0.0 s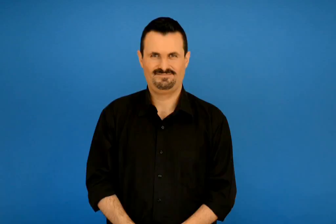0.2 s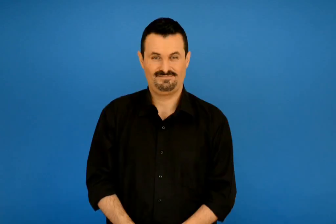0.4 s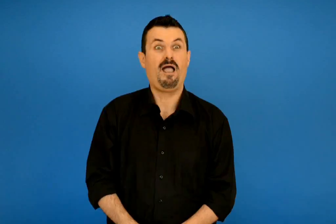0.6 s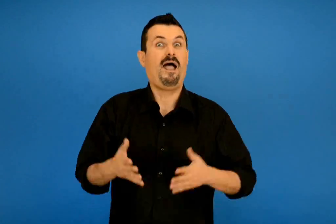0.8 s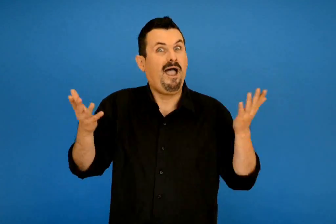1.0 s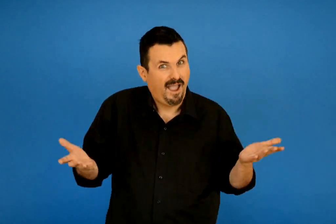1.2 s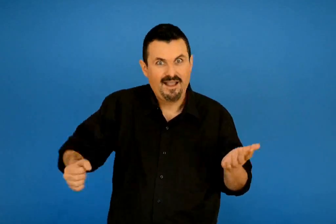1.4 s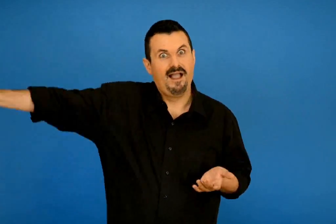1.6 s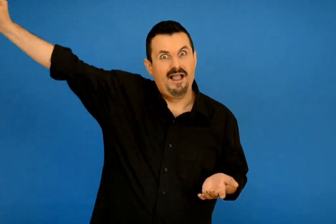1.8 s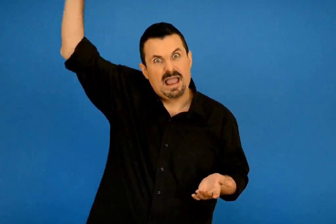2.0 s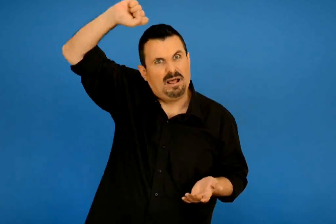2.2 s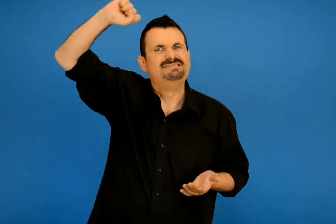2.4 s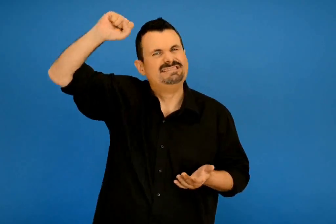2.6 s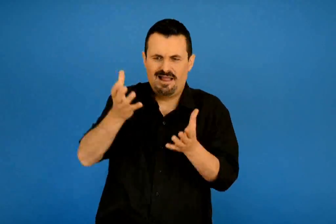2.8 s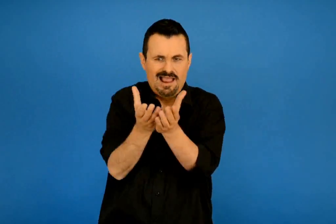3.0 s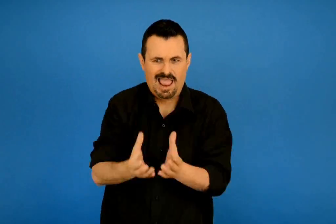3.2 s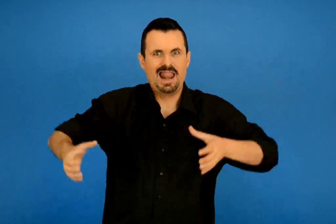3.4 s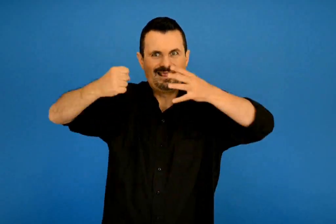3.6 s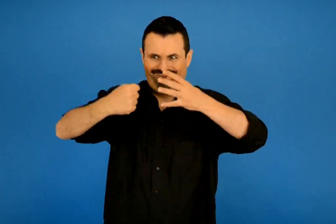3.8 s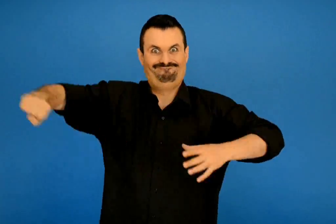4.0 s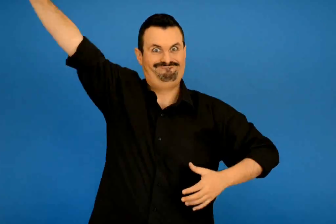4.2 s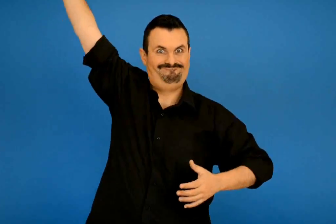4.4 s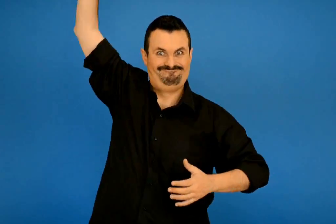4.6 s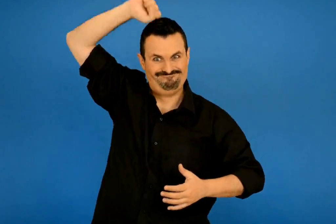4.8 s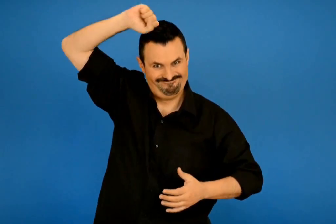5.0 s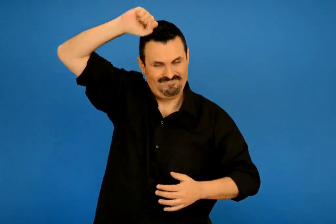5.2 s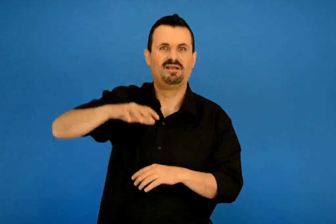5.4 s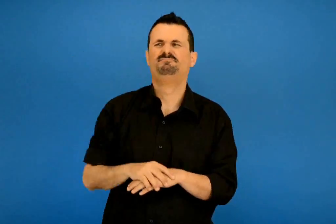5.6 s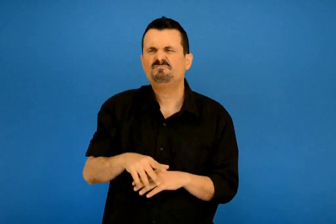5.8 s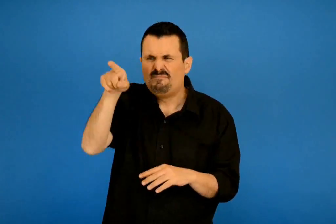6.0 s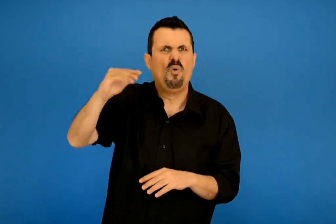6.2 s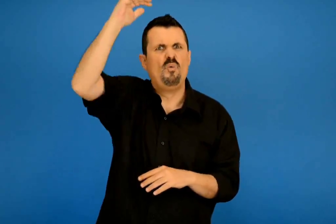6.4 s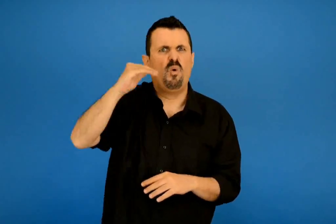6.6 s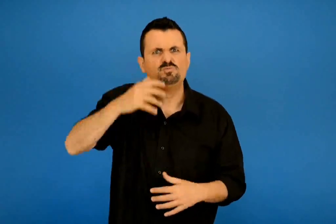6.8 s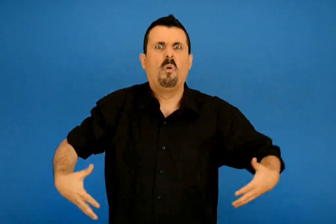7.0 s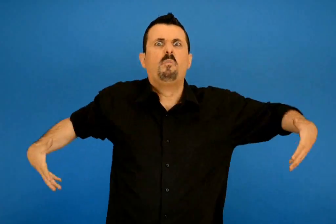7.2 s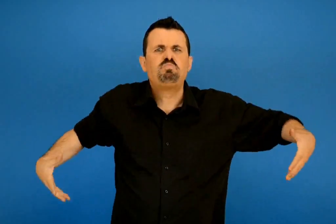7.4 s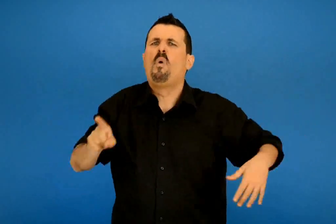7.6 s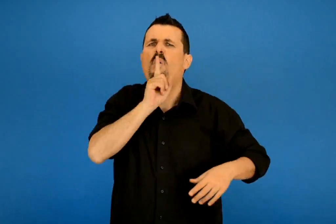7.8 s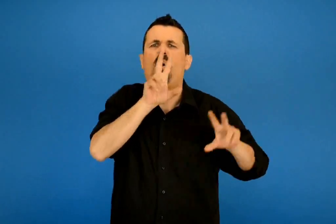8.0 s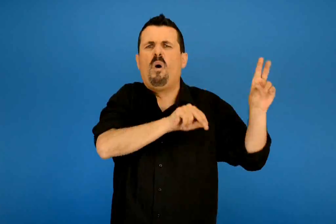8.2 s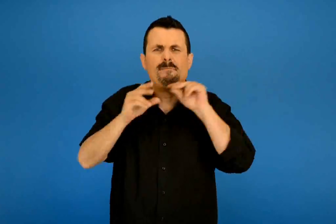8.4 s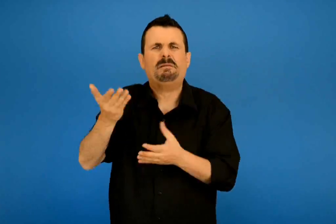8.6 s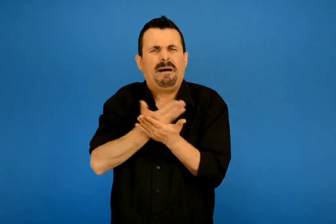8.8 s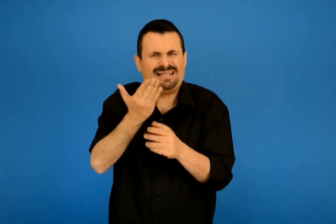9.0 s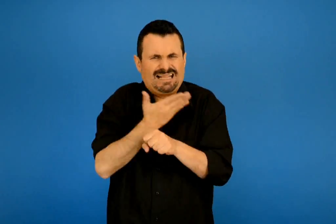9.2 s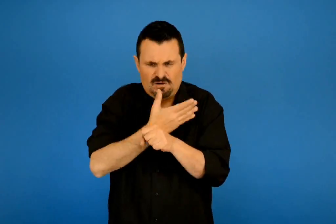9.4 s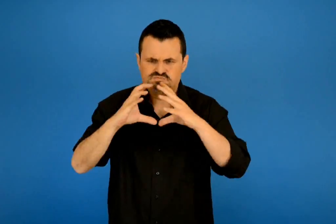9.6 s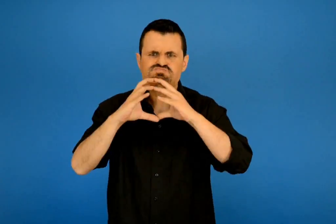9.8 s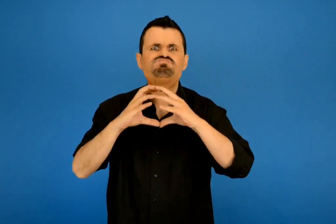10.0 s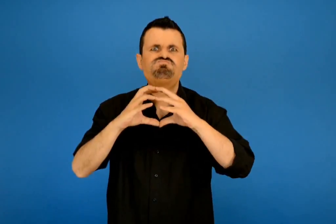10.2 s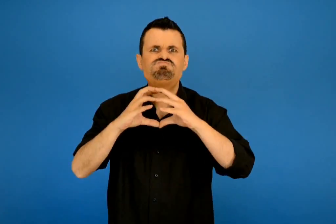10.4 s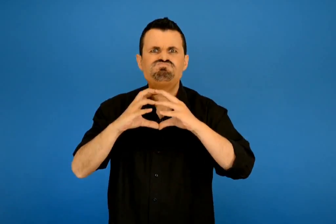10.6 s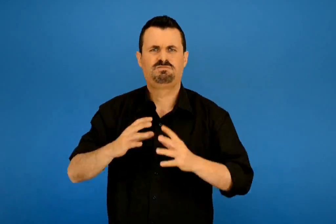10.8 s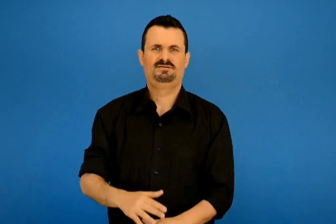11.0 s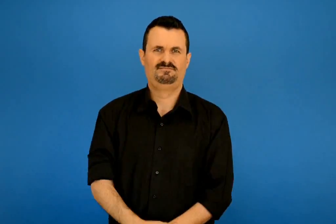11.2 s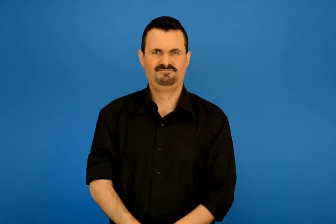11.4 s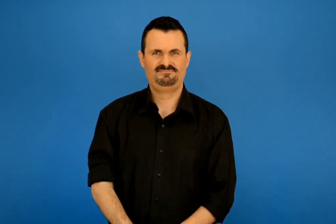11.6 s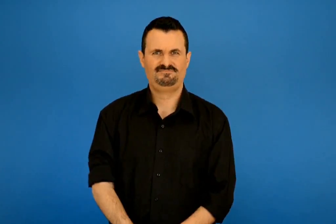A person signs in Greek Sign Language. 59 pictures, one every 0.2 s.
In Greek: να και για καπέλο μια παλιοκανάτα κοντοστρουμπουλάτος σαν χοντρότατα
